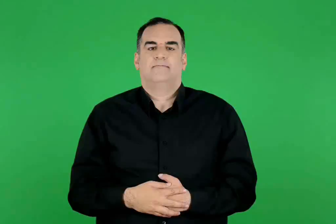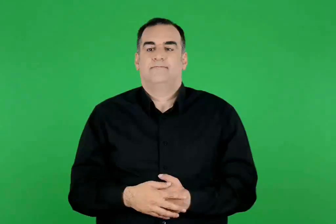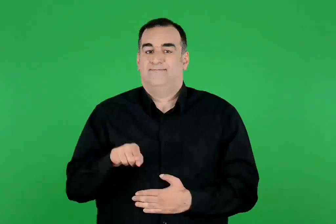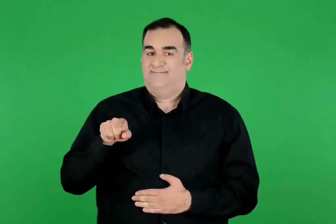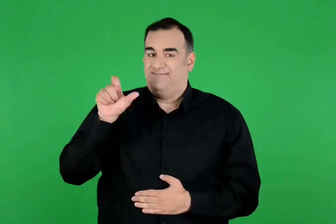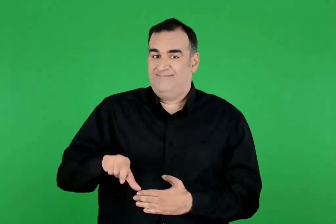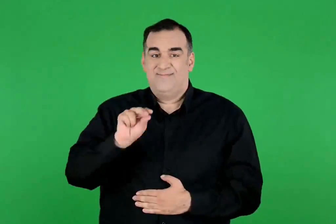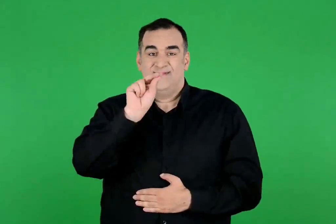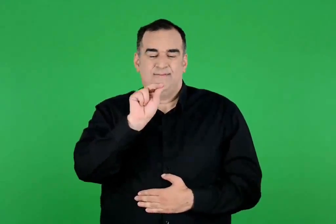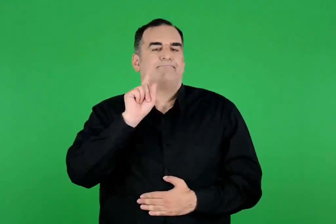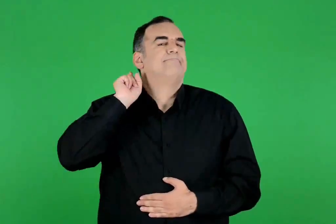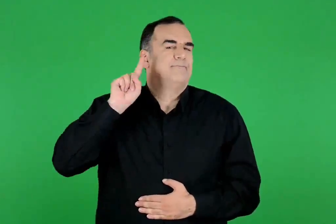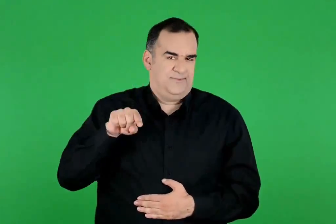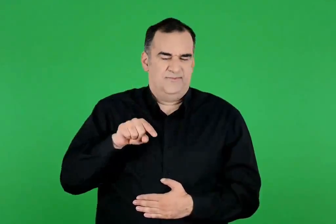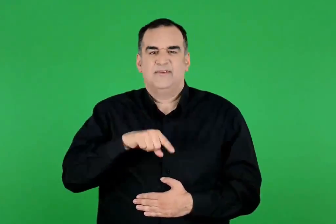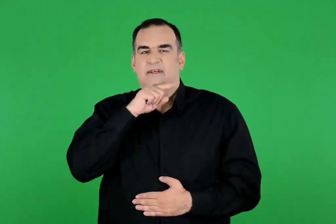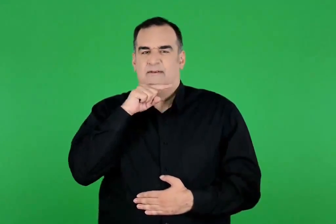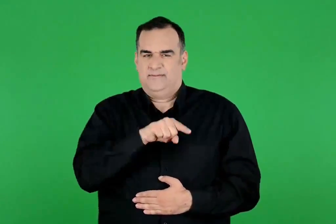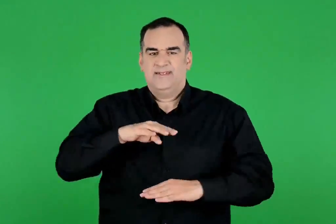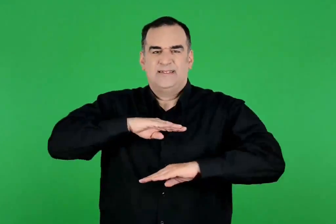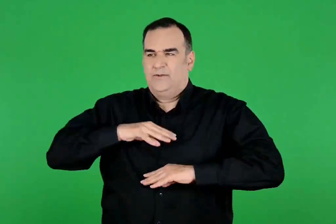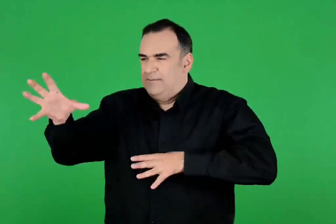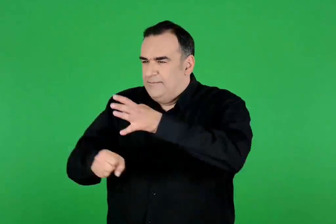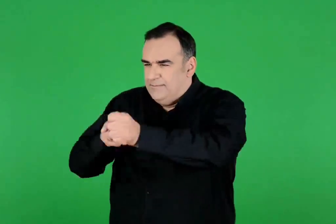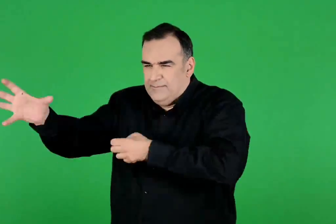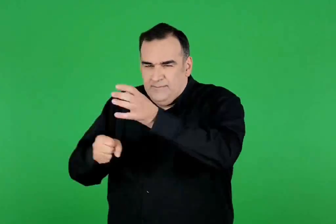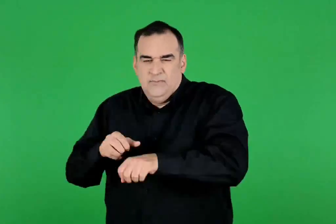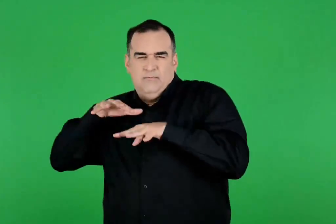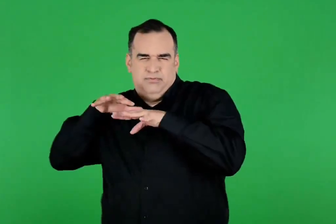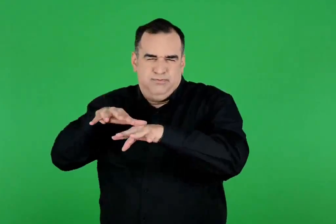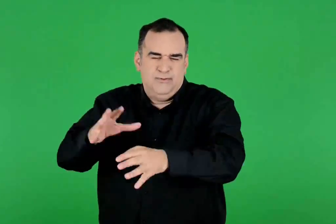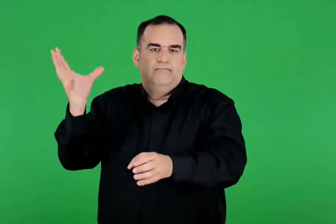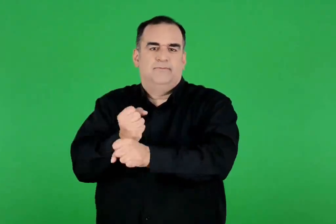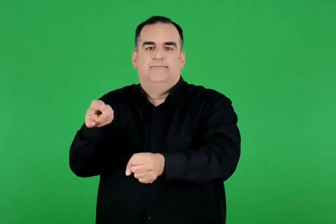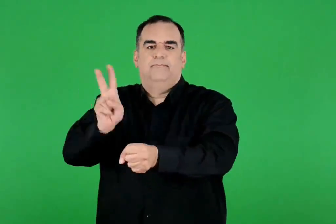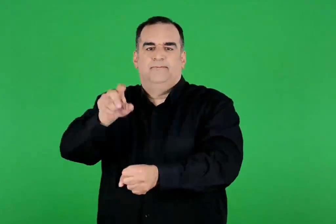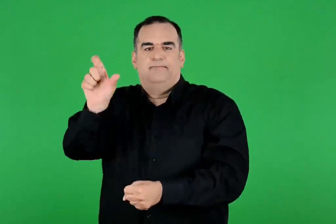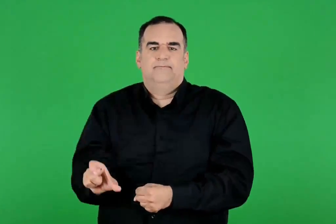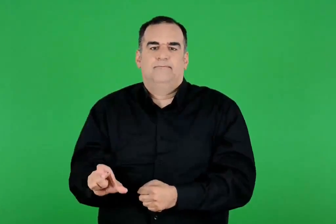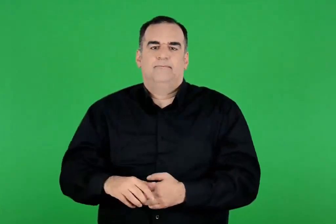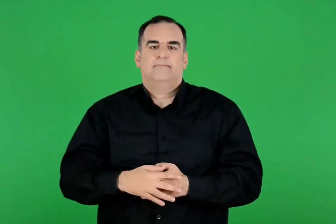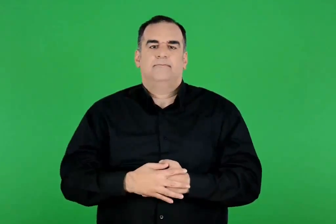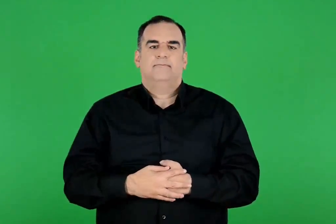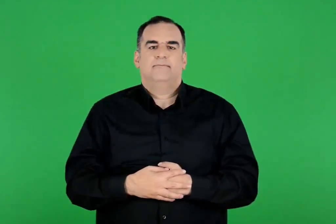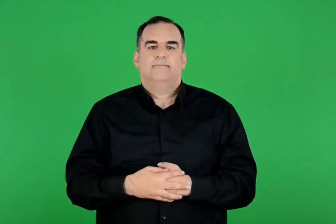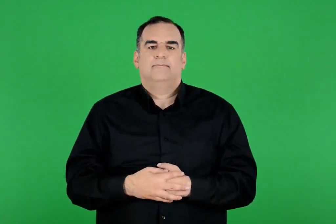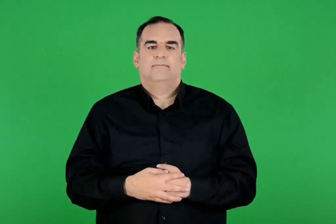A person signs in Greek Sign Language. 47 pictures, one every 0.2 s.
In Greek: δεν κράτησε όμως την υπόσχεσή του. για αυτό ο ηρακλής μάζεψε στρατό , τον νίκησε και τον σκότωσε
